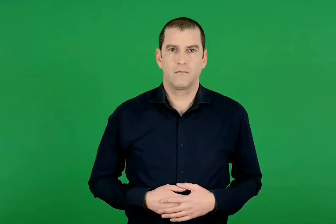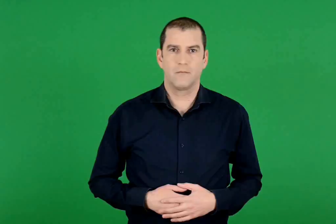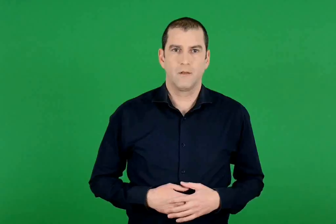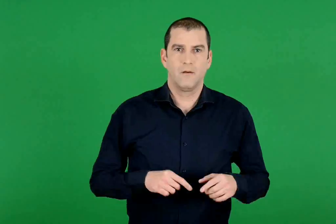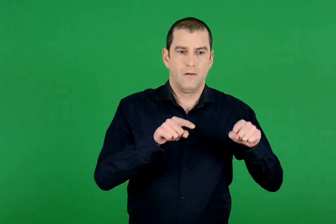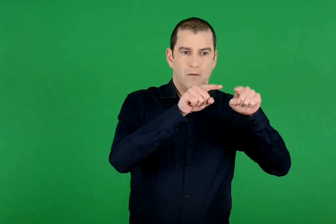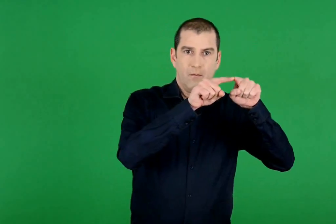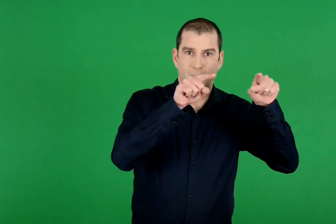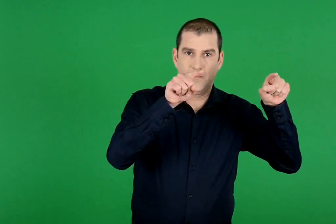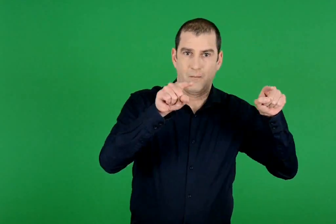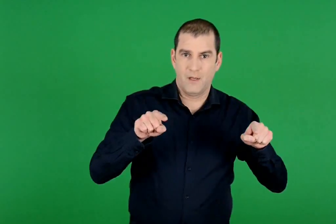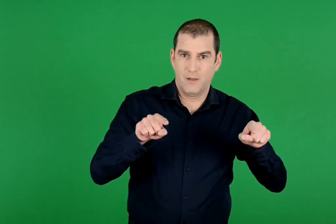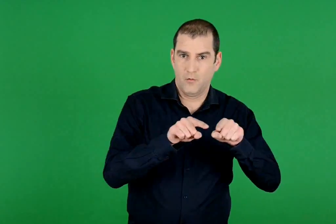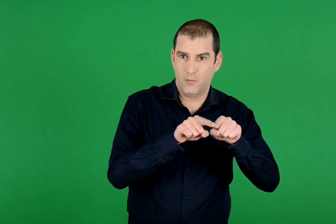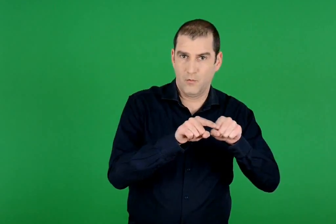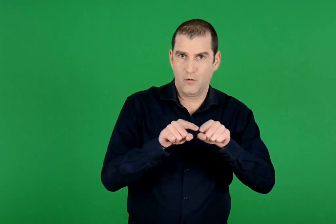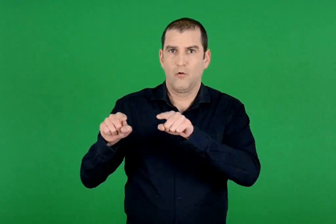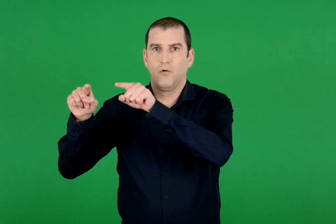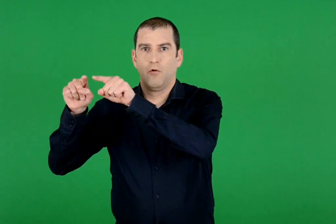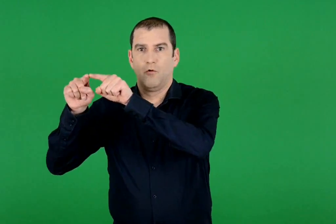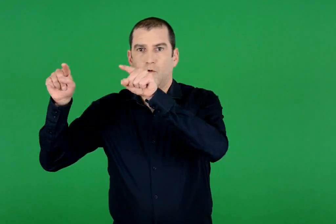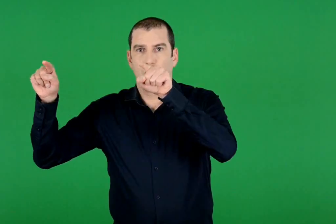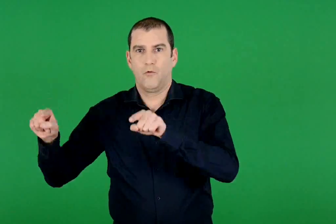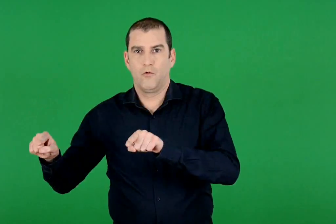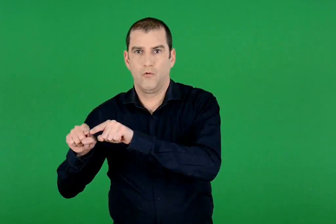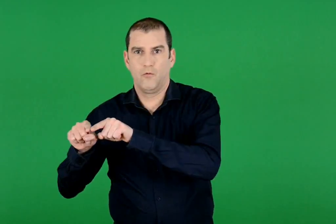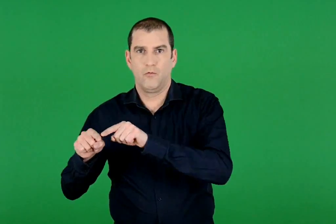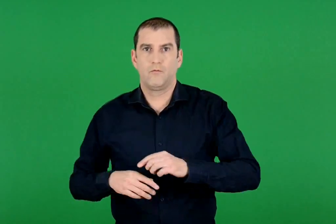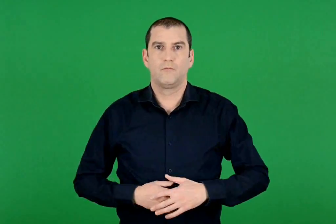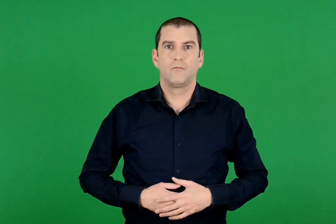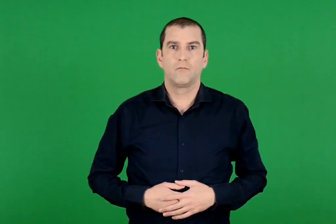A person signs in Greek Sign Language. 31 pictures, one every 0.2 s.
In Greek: παραλληλόγραμμο και ορθογώνιο
